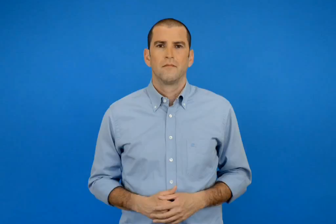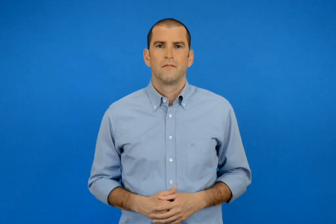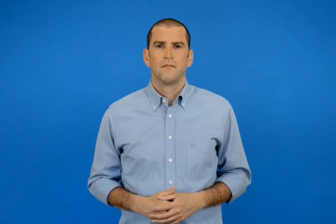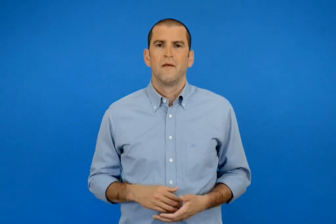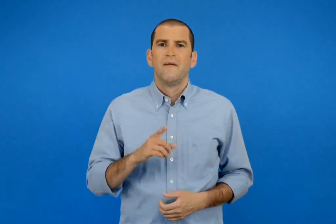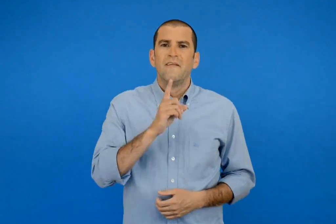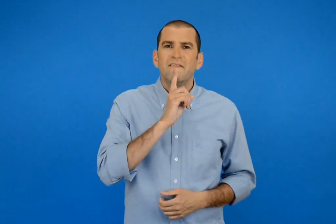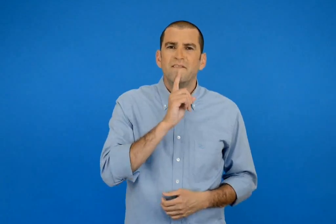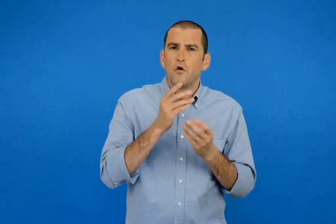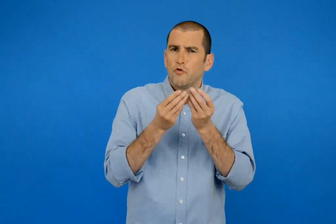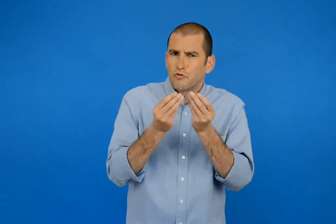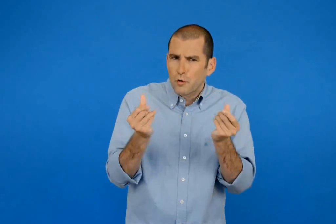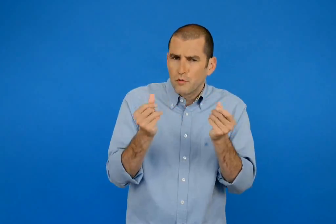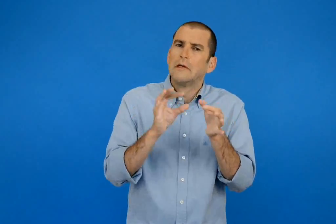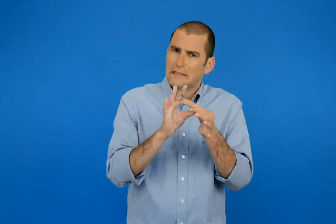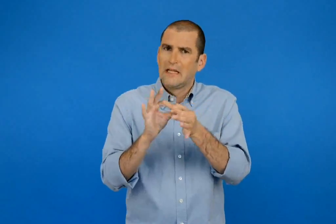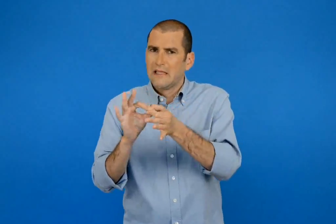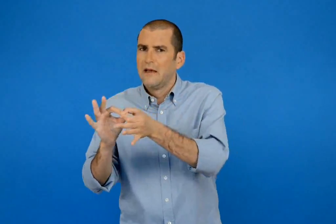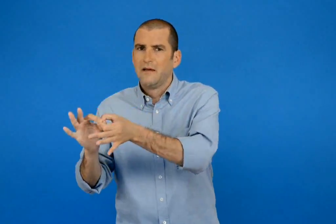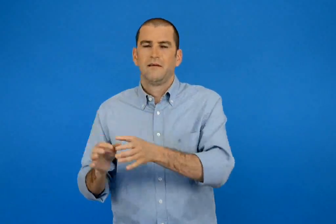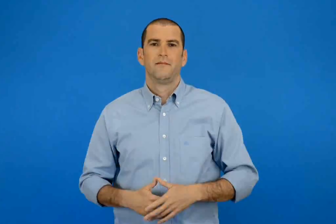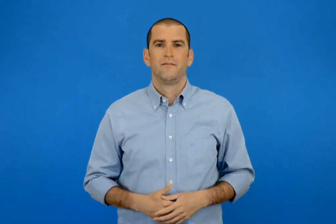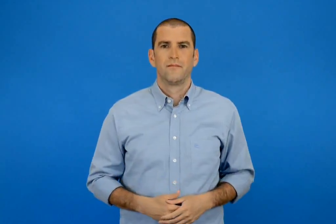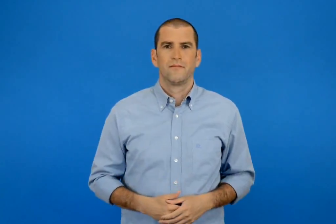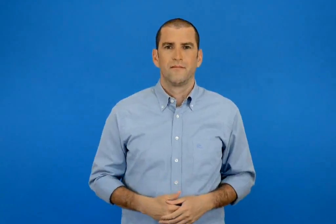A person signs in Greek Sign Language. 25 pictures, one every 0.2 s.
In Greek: συνεχίζω με τον ίδιο τρόπο
